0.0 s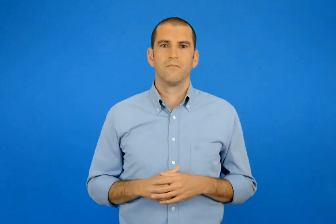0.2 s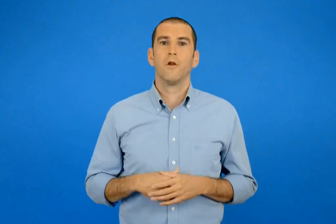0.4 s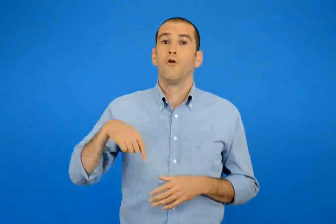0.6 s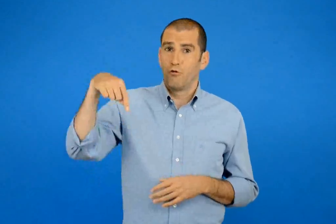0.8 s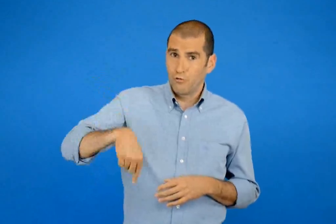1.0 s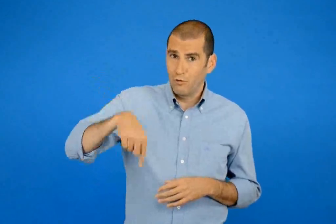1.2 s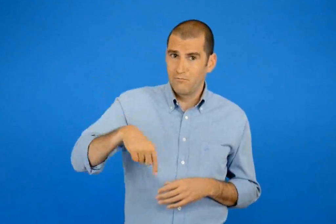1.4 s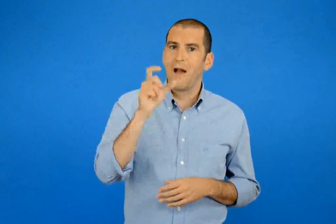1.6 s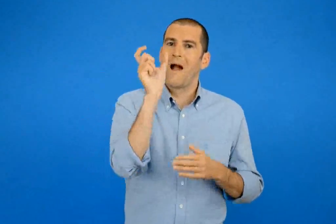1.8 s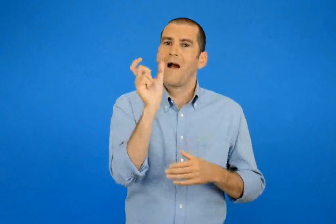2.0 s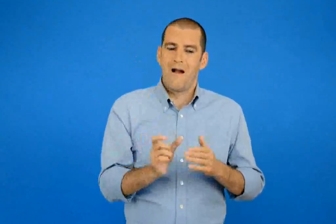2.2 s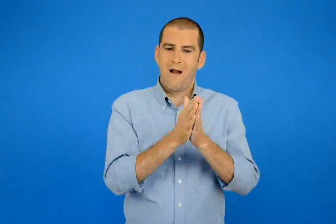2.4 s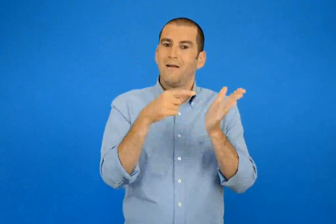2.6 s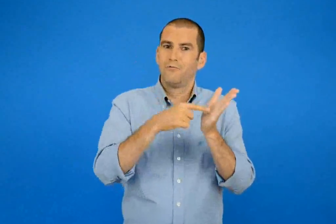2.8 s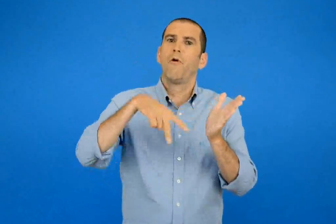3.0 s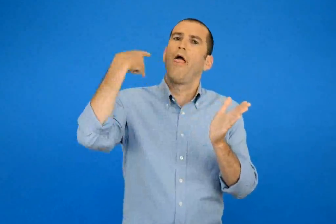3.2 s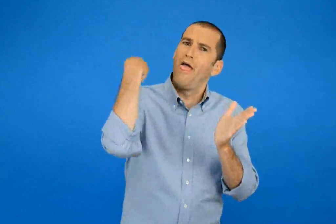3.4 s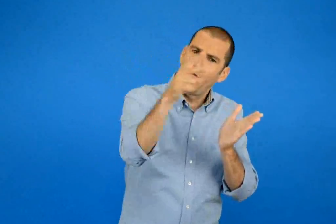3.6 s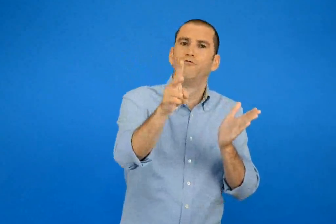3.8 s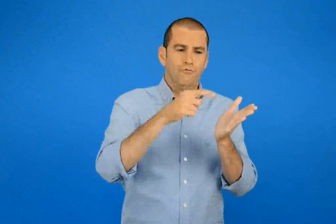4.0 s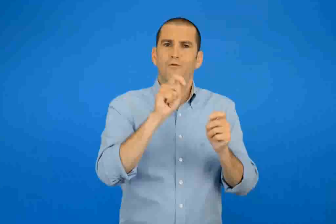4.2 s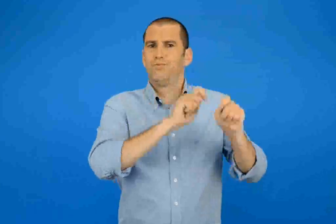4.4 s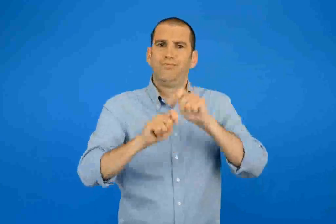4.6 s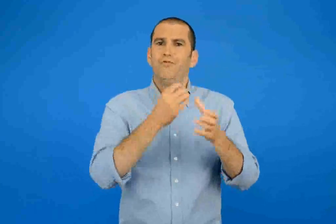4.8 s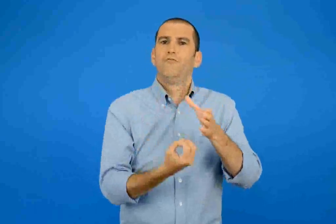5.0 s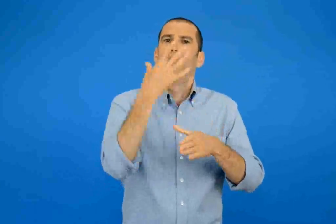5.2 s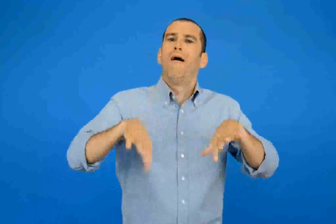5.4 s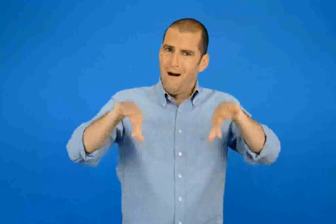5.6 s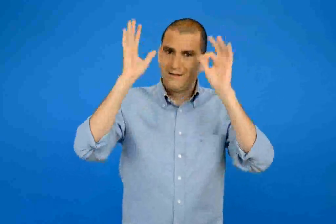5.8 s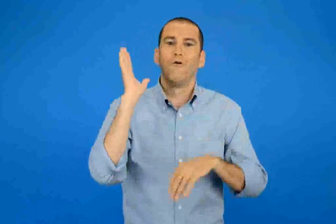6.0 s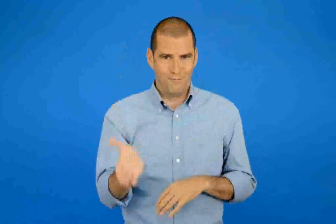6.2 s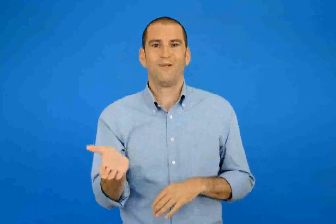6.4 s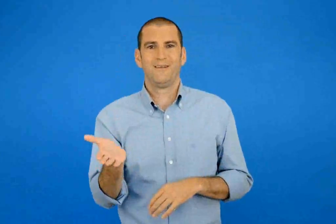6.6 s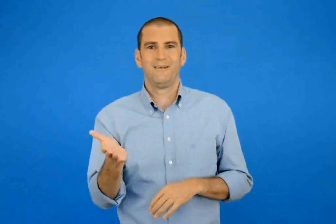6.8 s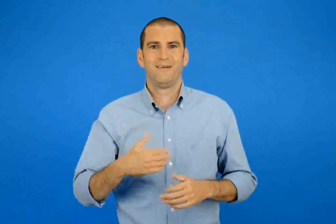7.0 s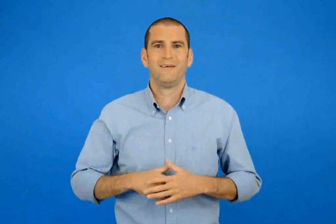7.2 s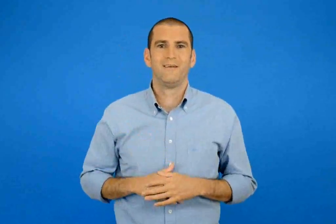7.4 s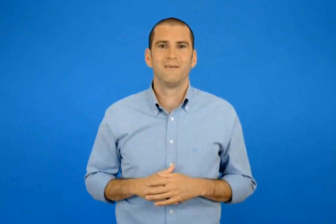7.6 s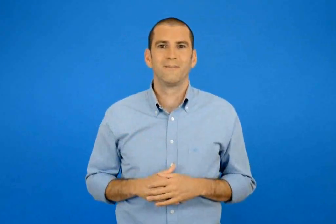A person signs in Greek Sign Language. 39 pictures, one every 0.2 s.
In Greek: μπορείς λοιπόν να αρχίσεις να φτιάχνεις το δικό σου λεξικό
